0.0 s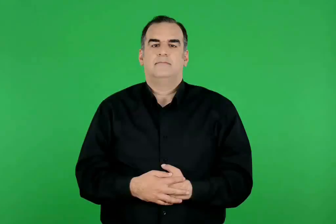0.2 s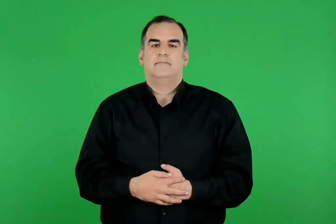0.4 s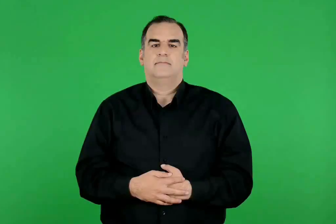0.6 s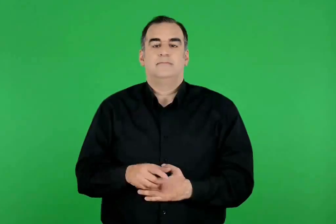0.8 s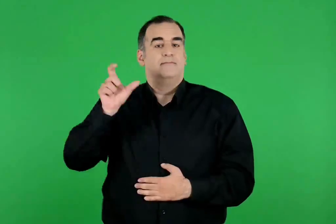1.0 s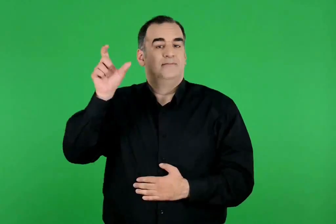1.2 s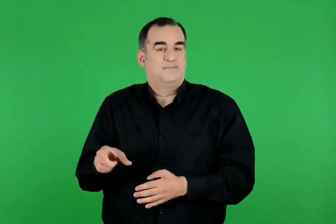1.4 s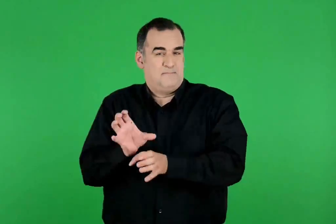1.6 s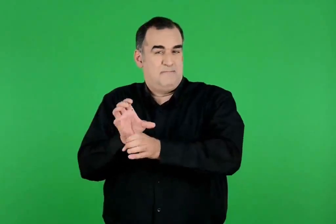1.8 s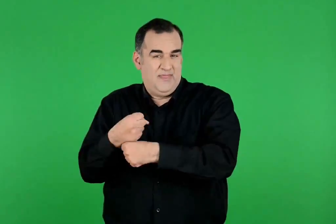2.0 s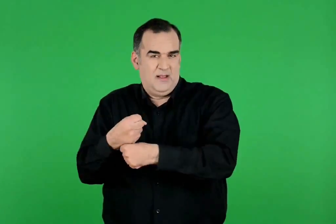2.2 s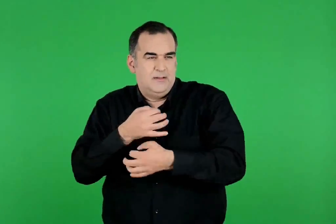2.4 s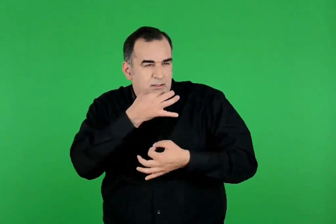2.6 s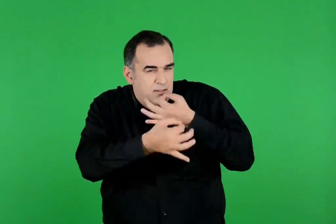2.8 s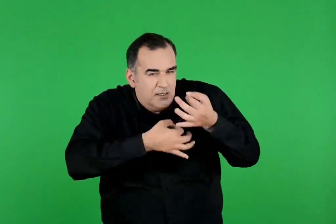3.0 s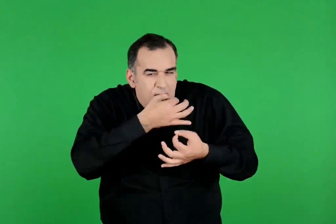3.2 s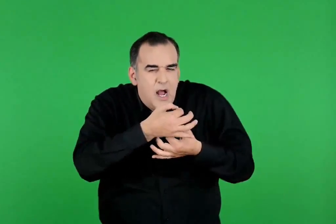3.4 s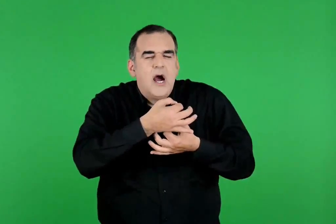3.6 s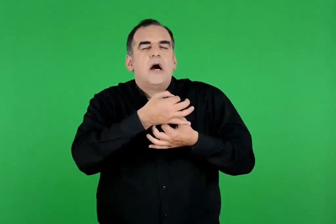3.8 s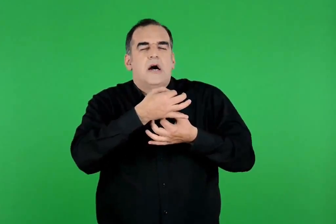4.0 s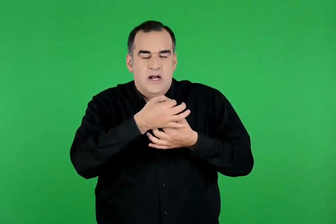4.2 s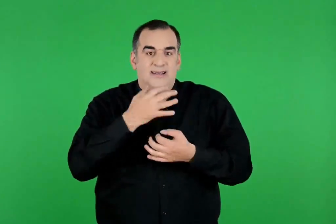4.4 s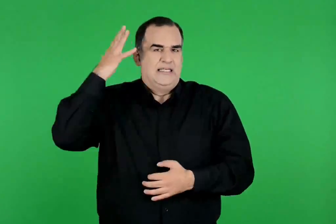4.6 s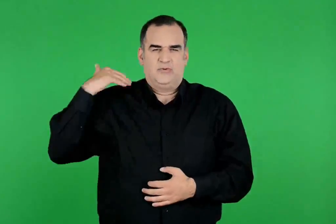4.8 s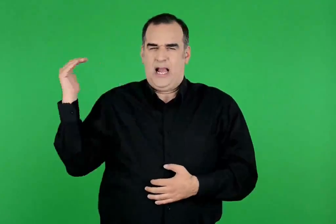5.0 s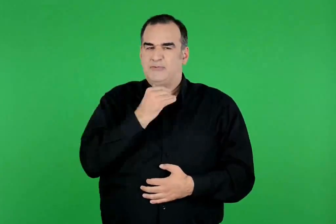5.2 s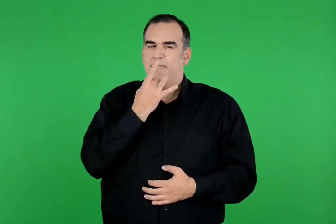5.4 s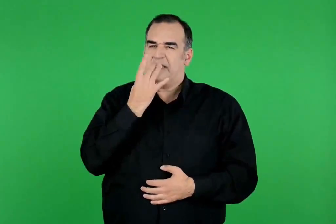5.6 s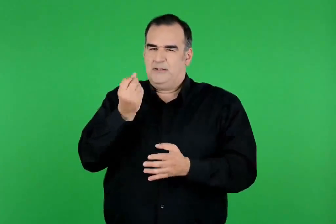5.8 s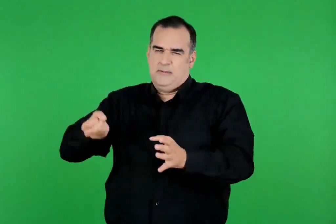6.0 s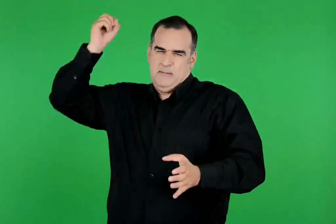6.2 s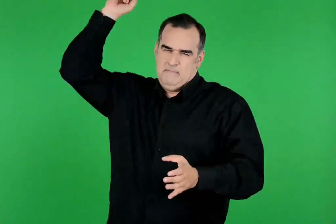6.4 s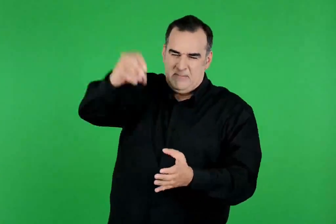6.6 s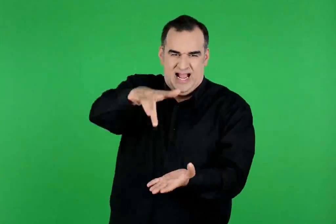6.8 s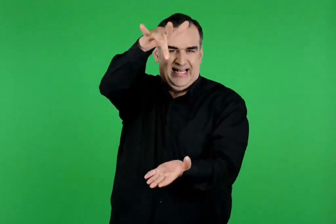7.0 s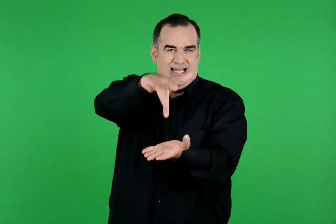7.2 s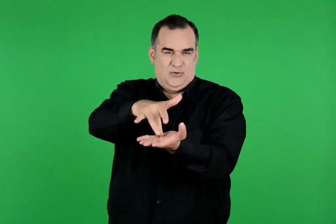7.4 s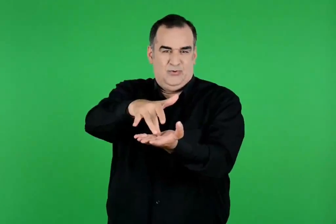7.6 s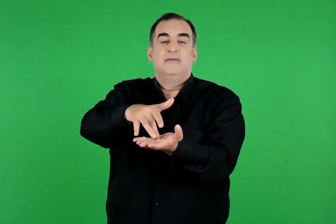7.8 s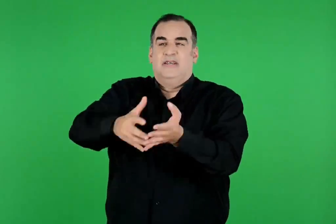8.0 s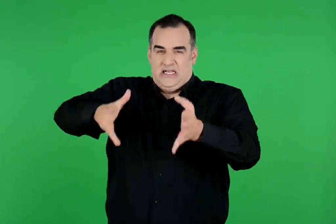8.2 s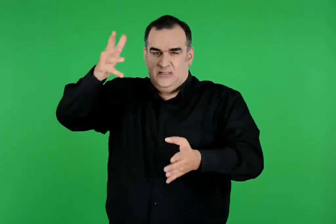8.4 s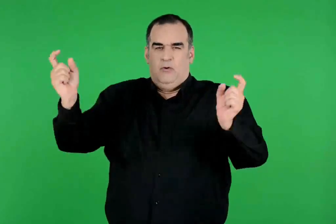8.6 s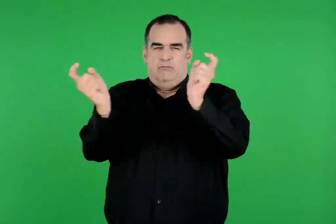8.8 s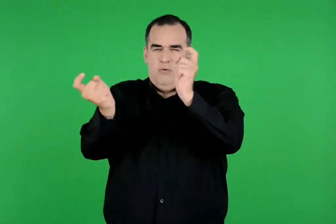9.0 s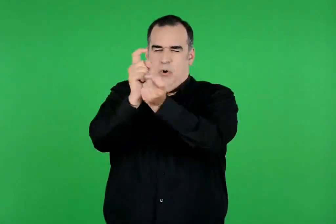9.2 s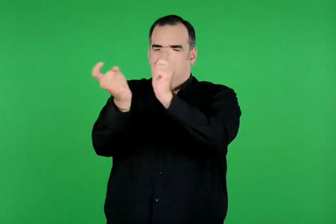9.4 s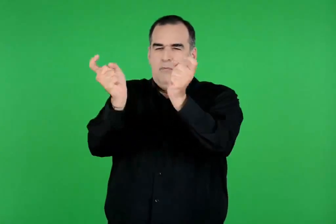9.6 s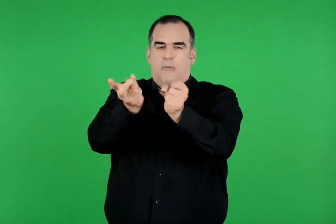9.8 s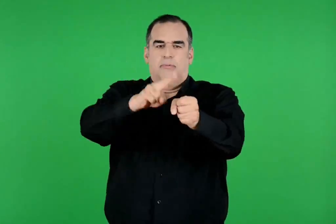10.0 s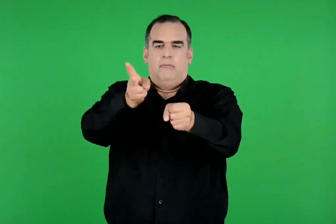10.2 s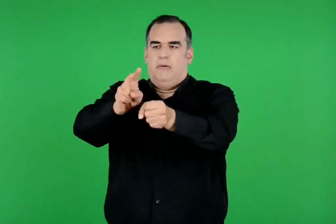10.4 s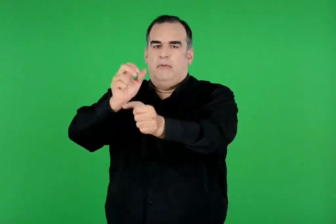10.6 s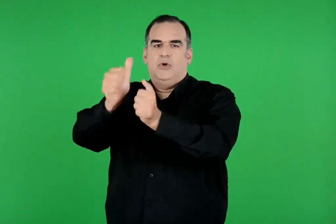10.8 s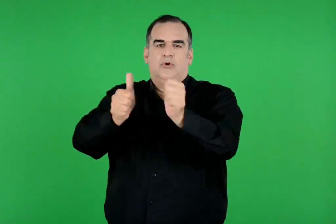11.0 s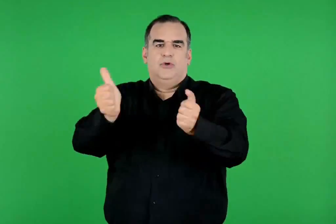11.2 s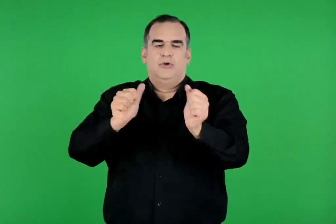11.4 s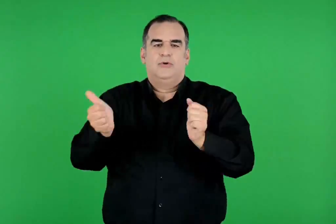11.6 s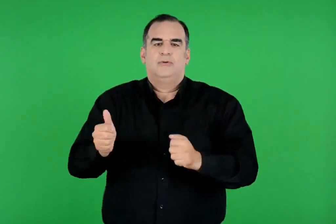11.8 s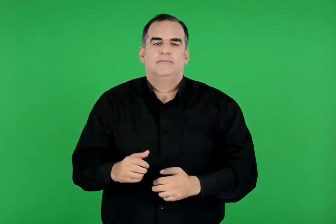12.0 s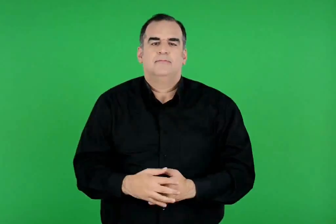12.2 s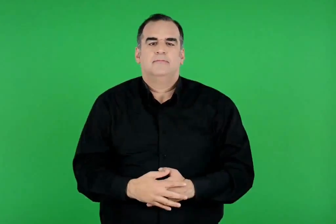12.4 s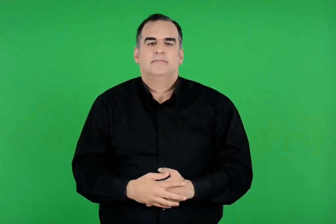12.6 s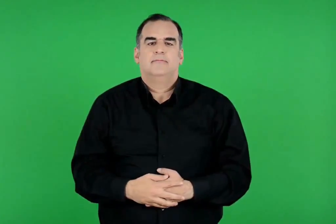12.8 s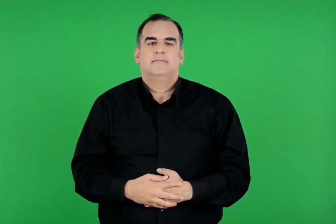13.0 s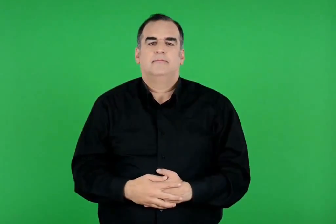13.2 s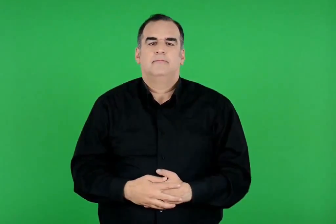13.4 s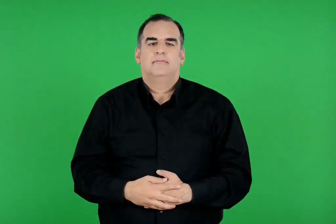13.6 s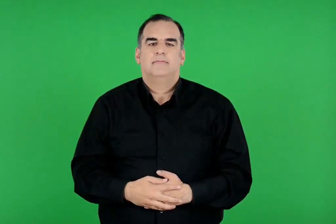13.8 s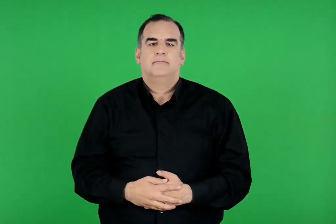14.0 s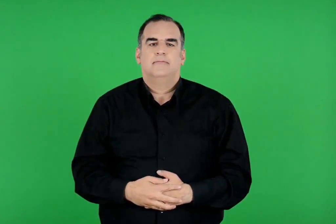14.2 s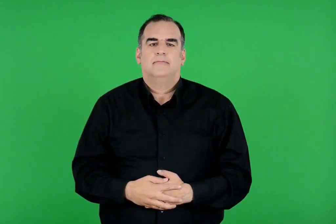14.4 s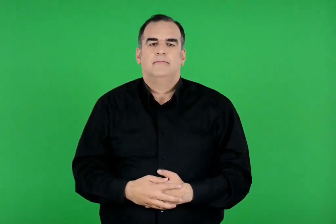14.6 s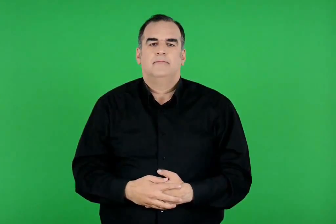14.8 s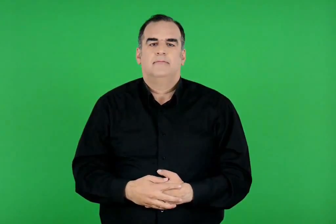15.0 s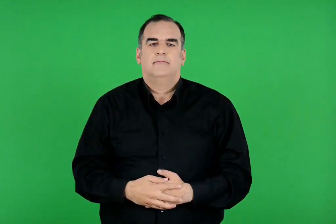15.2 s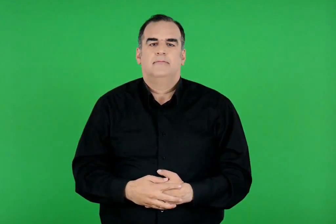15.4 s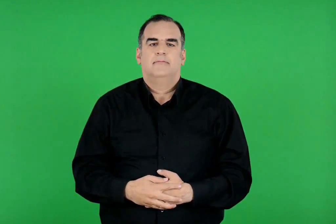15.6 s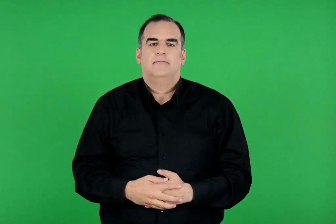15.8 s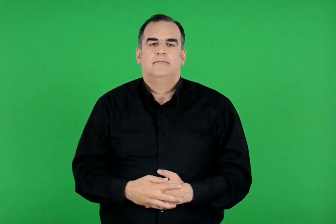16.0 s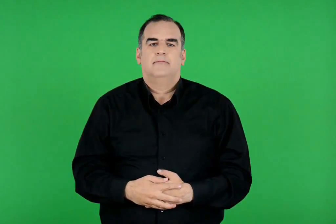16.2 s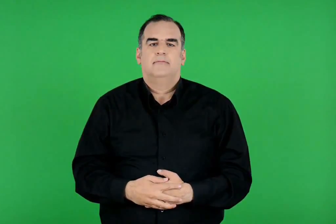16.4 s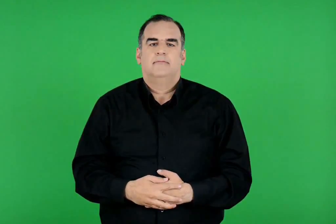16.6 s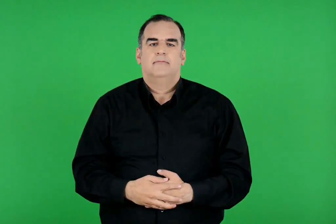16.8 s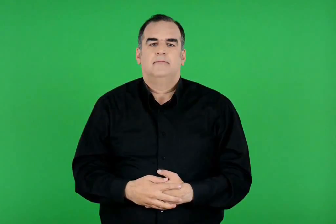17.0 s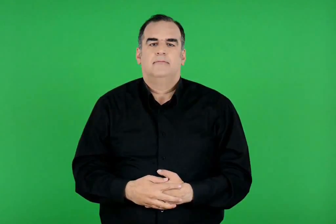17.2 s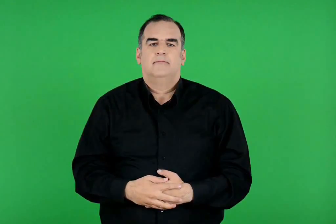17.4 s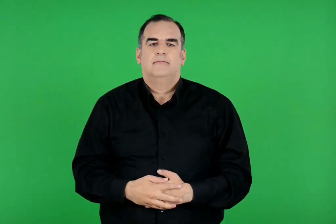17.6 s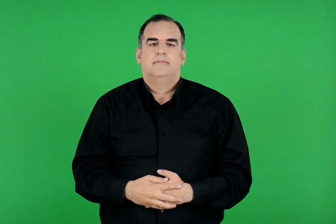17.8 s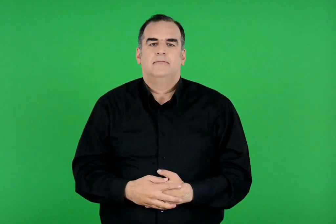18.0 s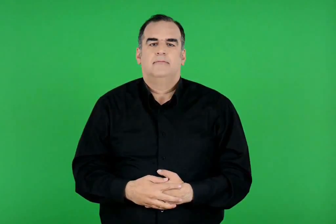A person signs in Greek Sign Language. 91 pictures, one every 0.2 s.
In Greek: ο ιάσονας έριξε αμέσως ανάμεσά τους μία μεγάλη πέτρα , όπως τον είχε συμβουλέψει η μήδεια. οι γίγαντες τότε άρχισαν να χτυπιούνται μεταξύ τους , ώσπου σκοτώθηκαν όλοι
